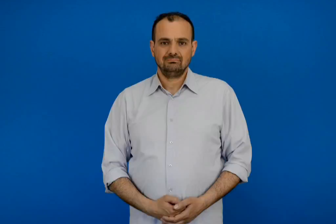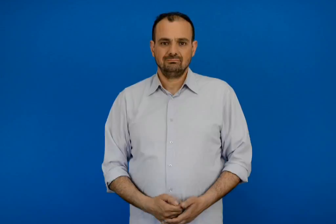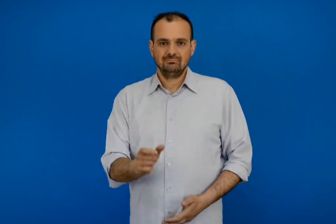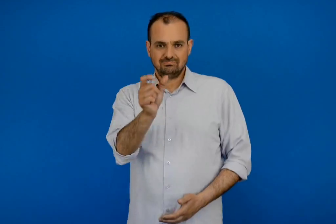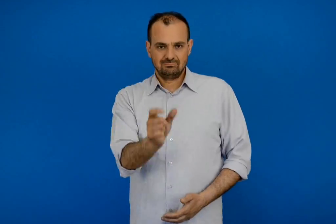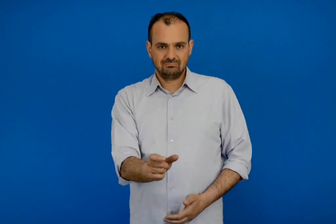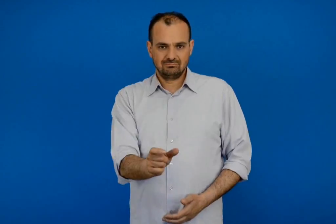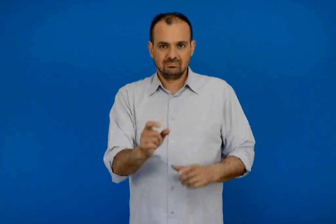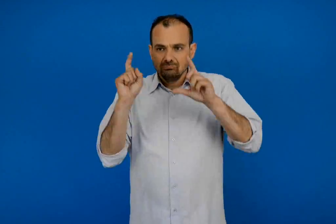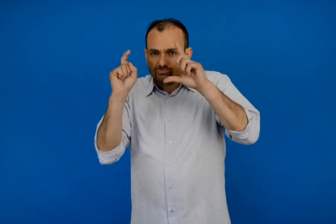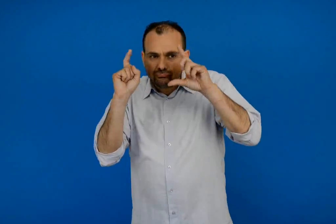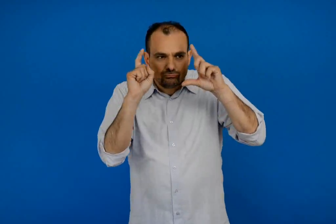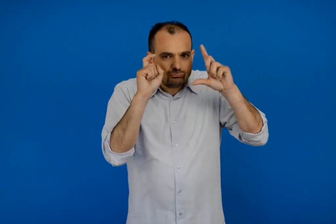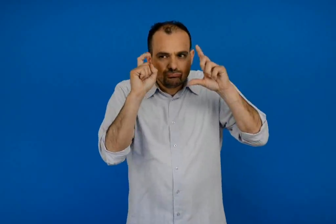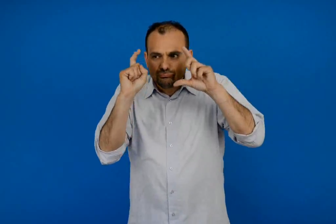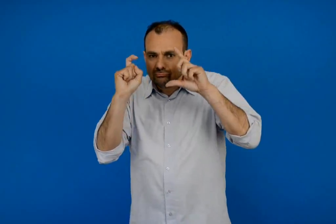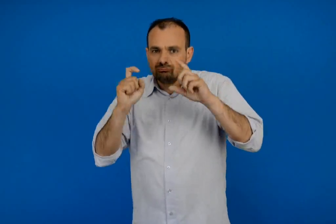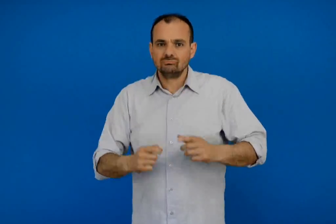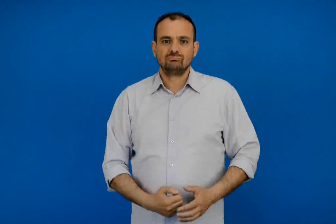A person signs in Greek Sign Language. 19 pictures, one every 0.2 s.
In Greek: να φωτογραφίσει
